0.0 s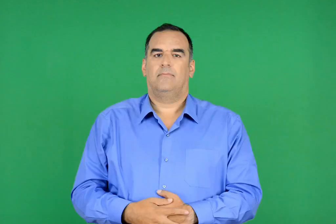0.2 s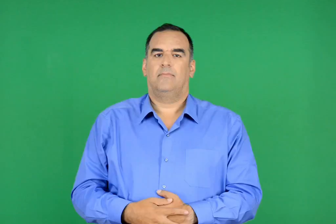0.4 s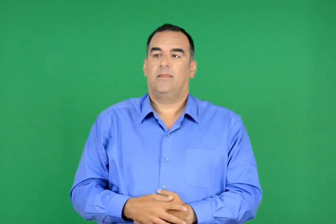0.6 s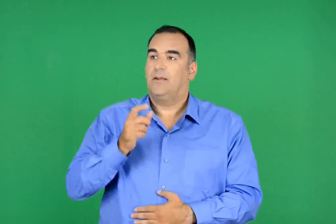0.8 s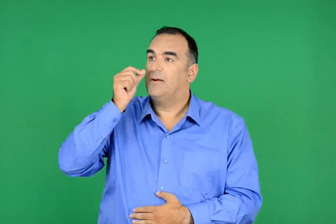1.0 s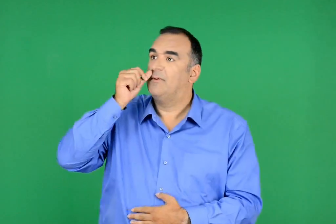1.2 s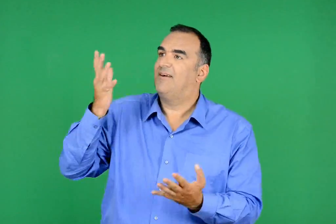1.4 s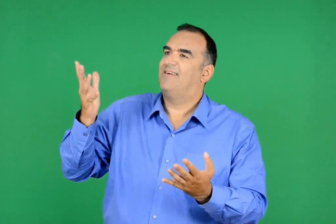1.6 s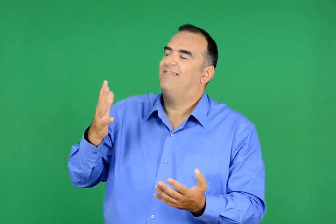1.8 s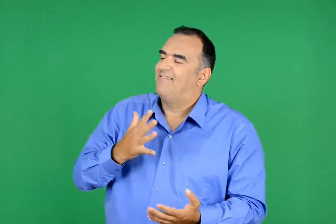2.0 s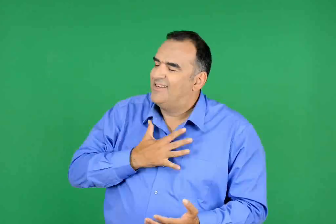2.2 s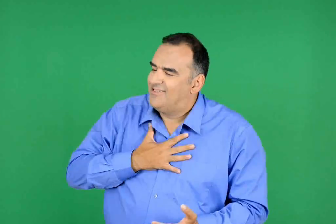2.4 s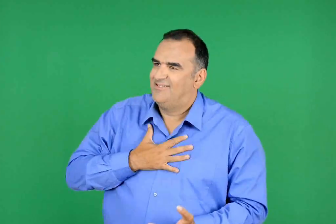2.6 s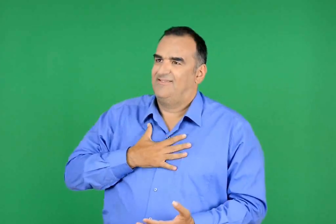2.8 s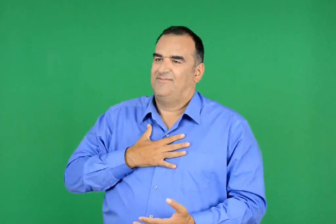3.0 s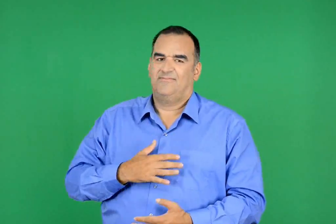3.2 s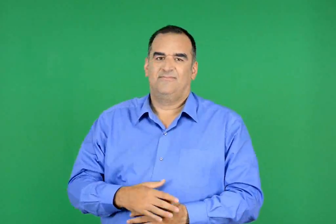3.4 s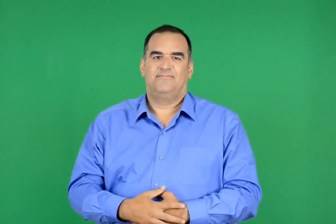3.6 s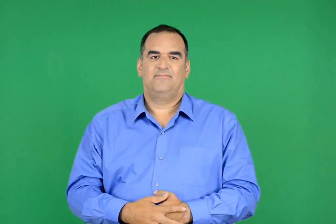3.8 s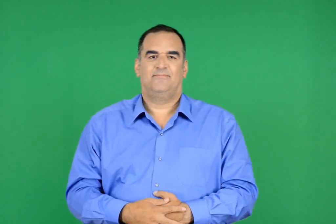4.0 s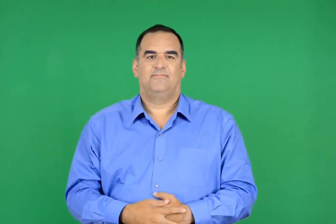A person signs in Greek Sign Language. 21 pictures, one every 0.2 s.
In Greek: σε ευχαριστούμε , πατέρα
